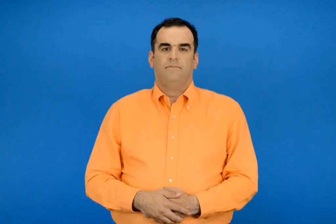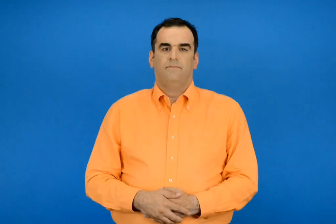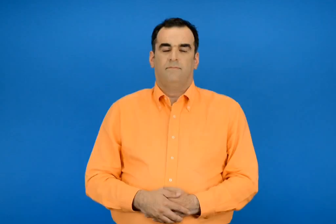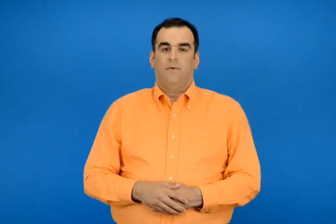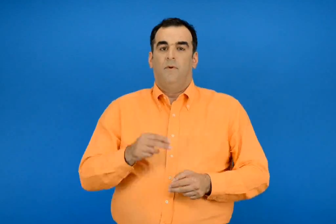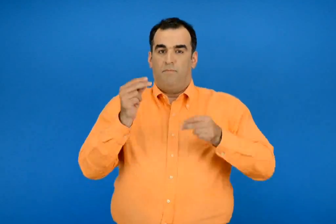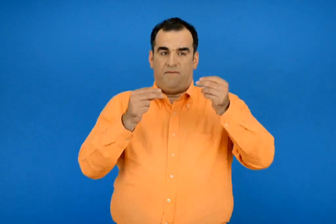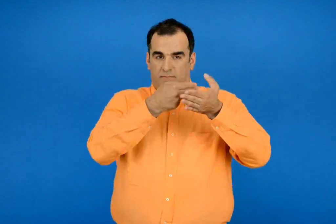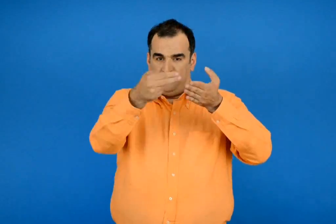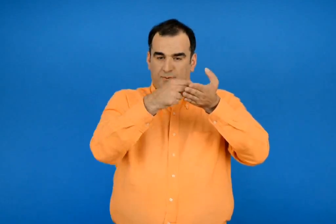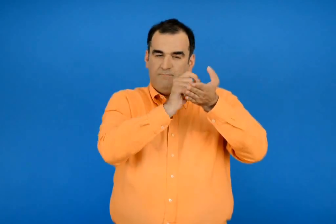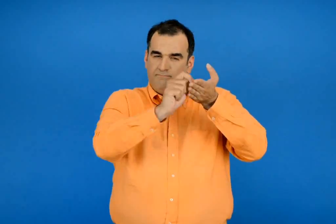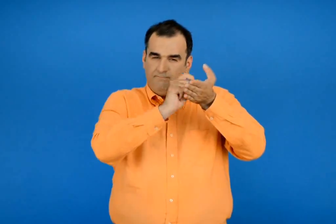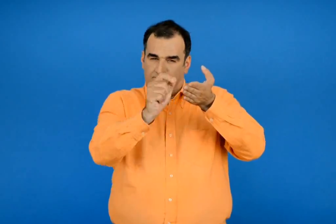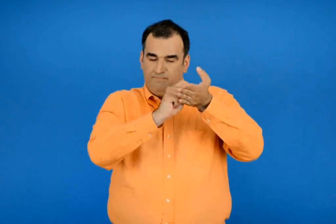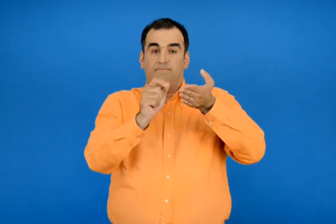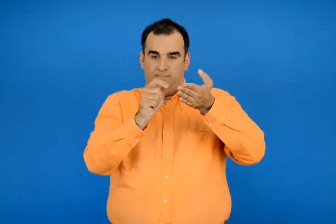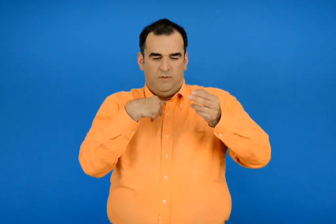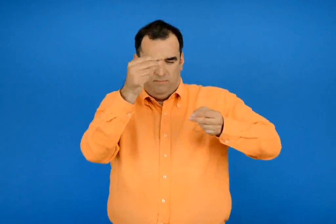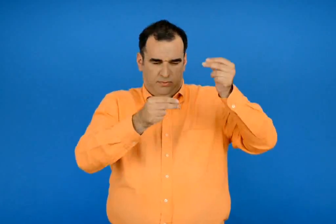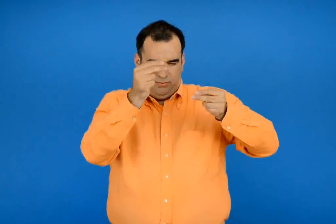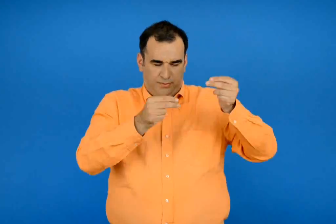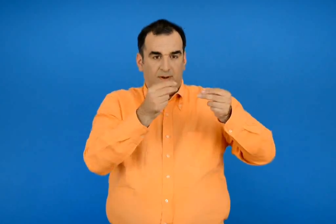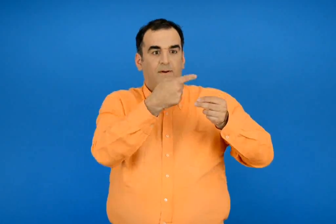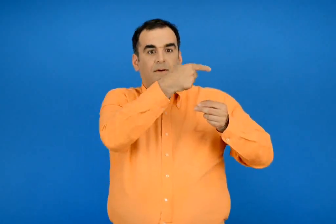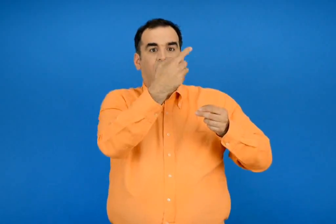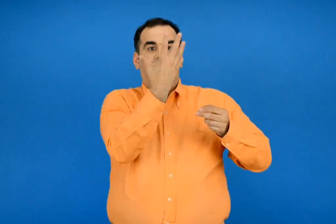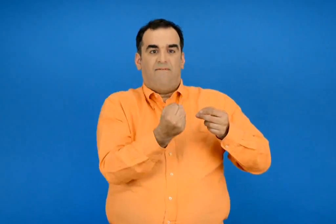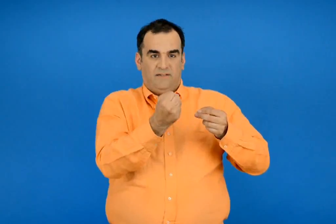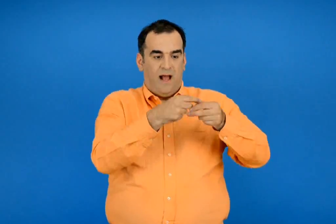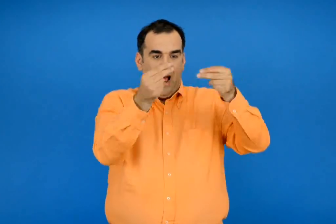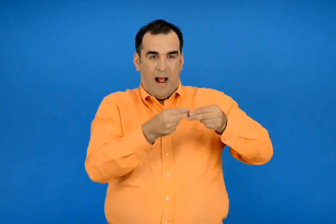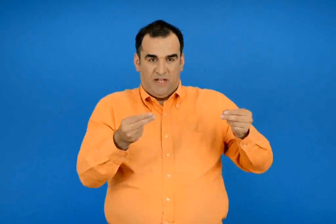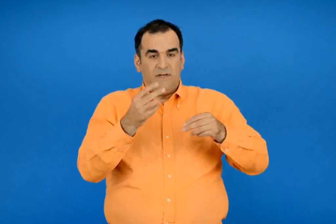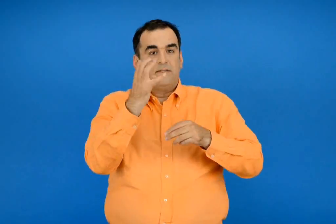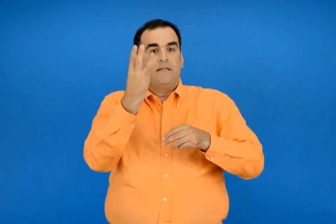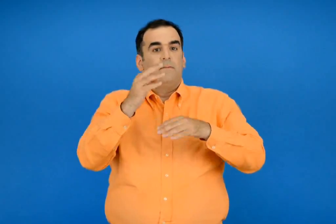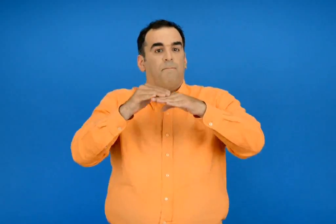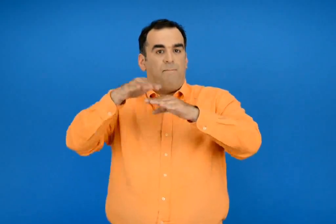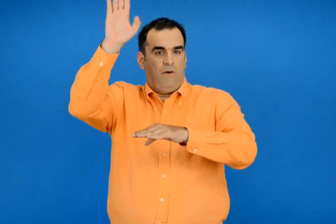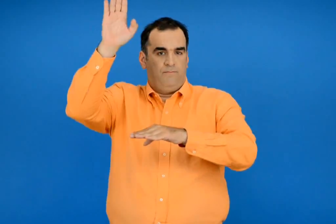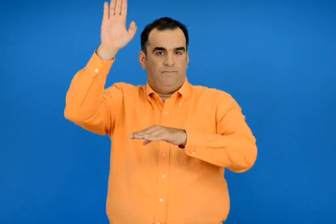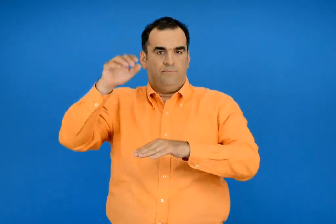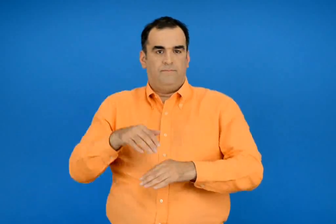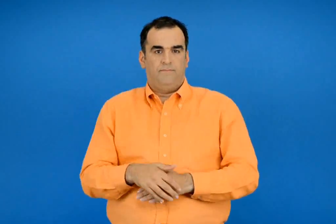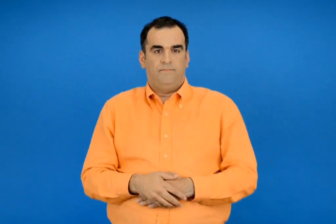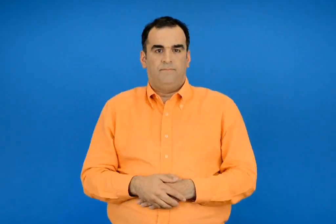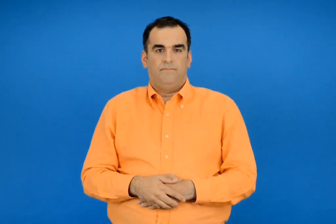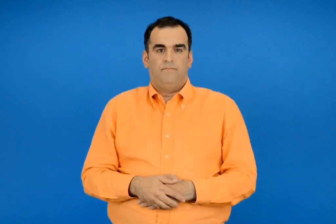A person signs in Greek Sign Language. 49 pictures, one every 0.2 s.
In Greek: φτιάχνω ένα πρόβλημα που λύνεται με μια αφαίρεση και το αποτέλεσμα είναι μεγαλύτερο από 43
